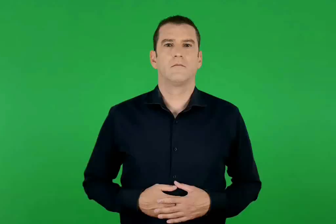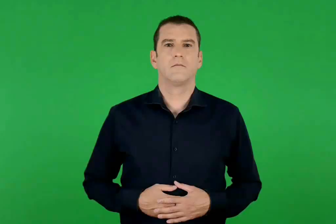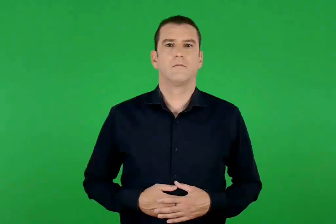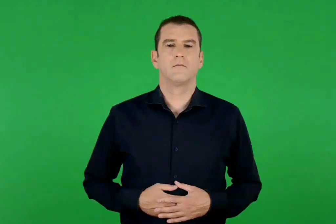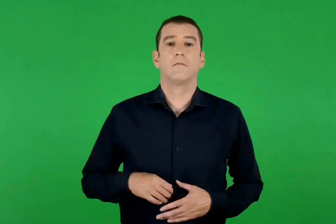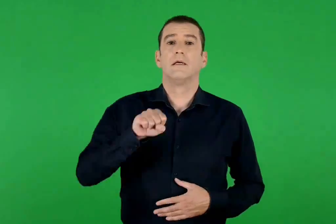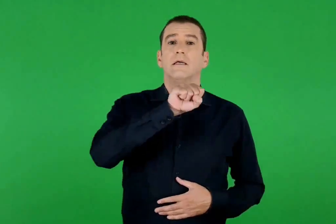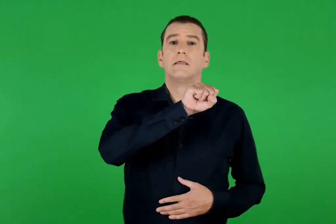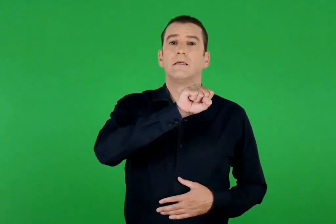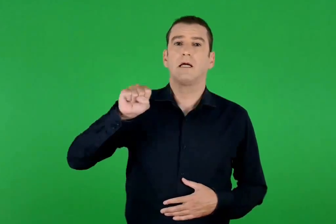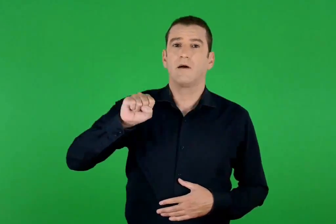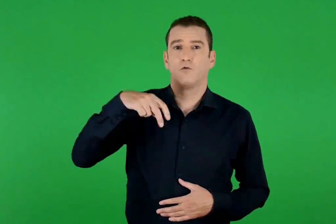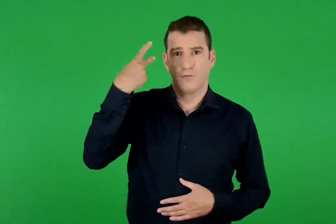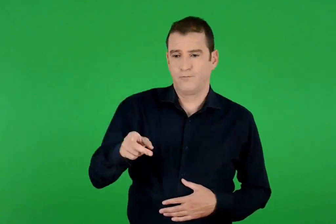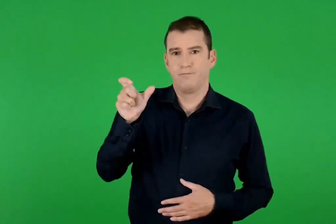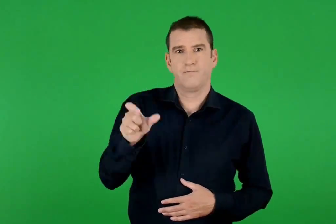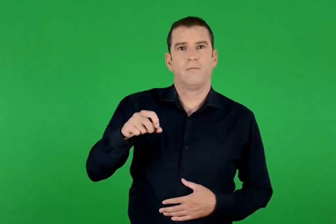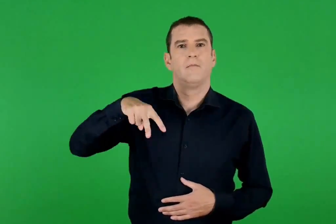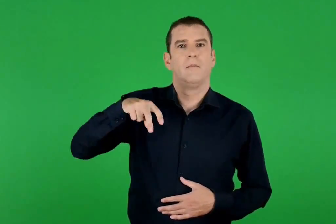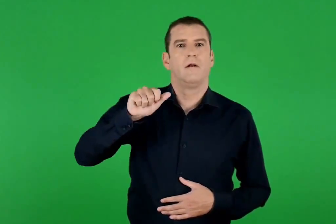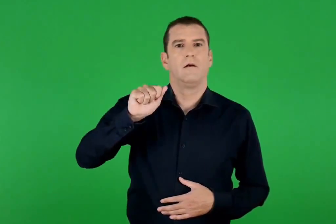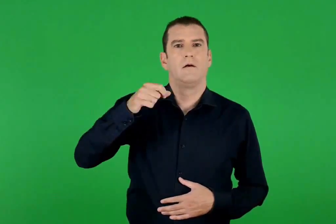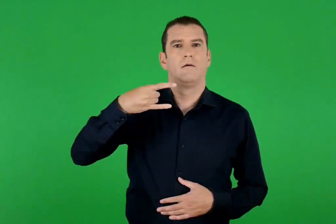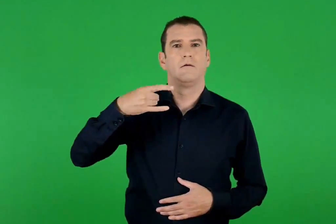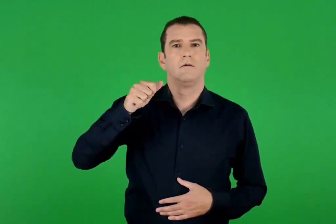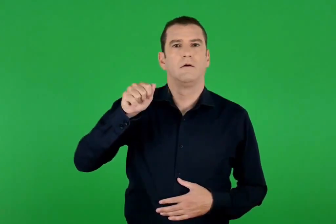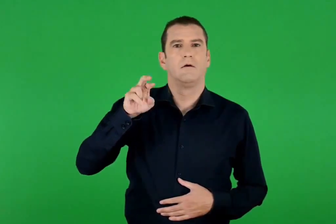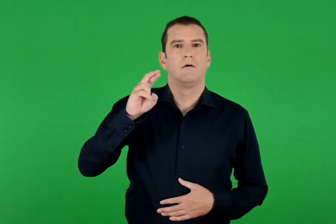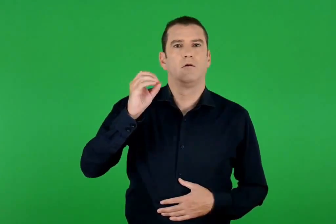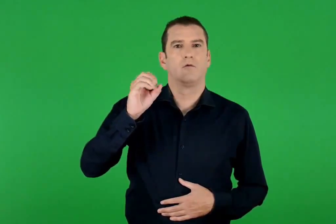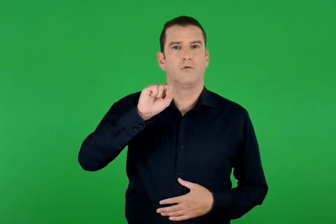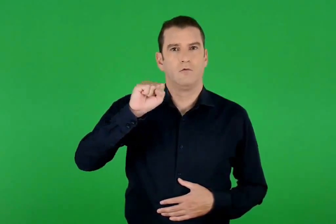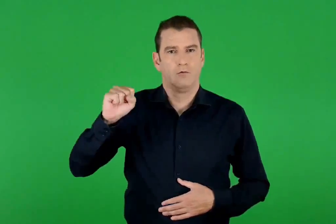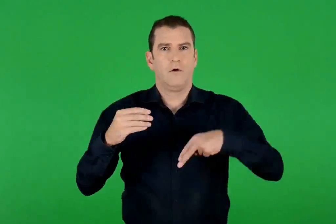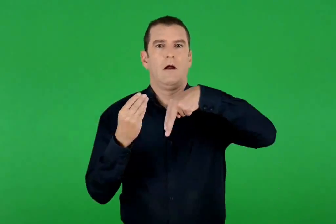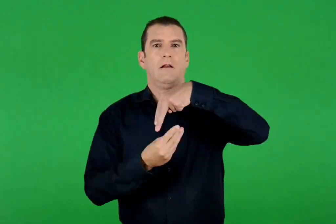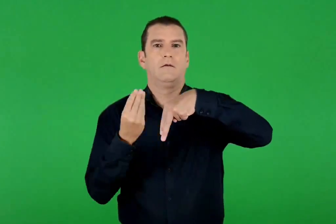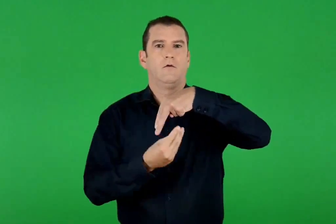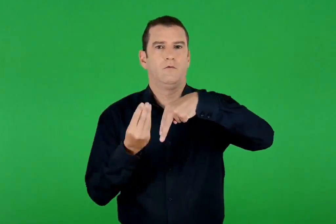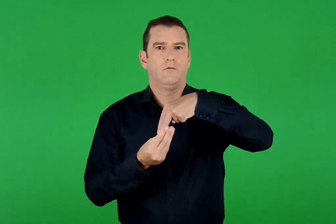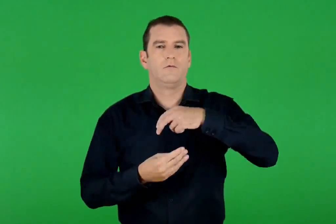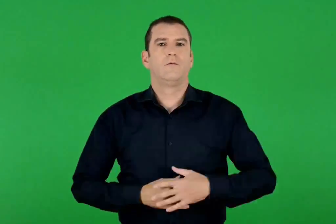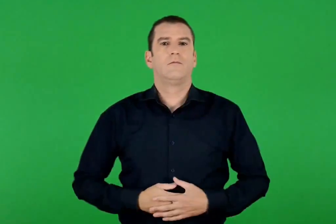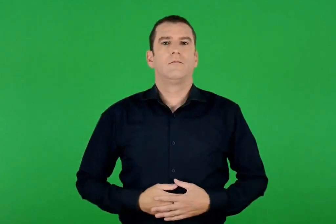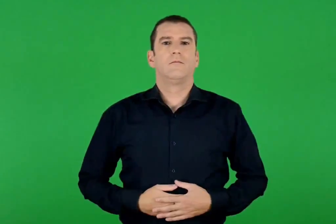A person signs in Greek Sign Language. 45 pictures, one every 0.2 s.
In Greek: το σάββατο του λαζάρου
